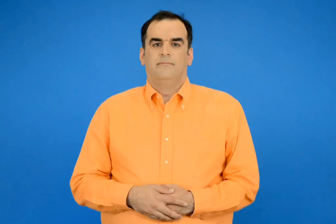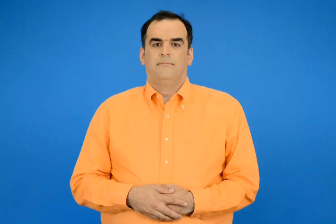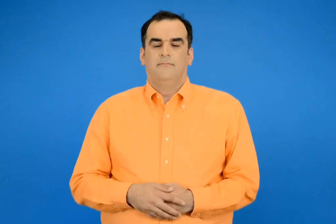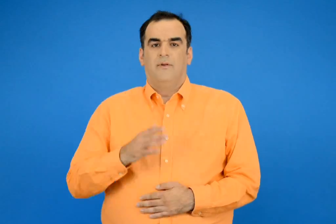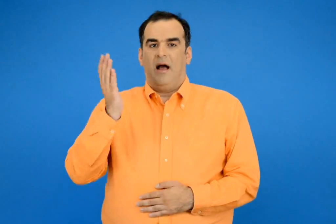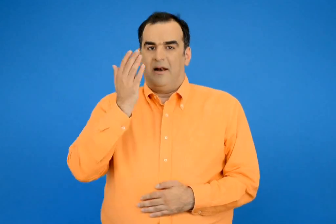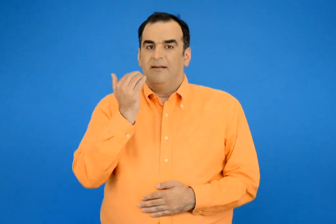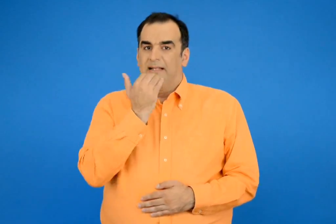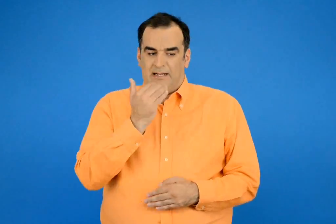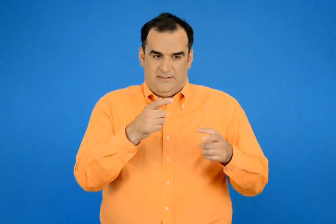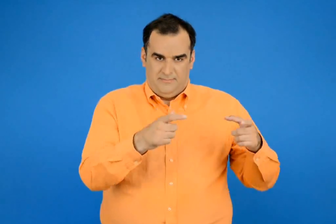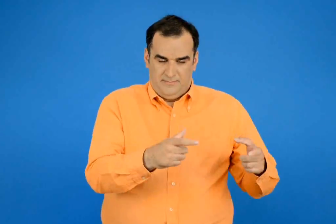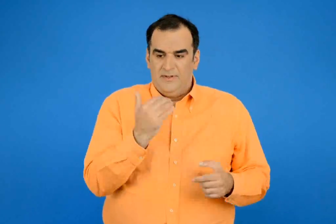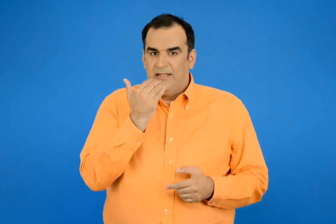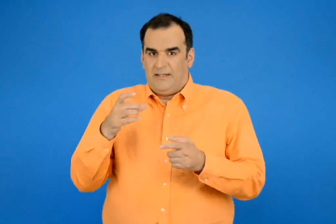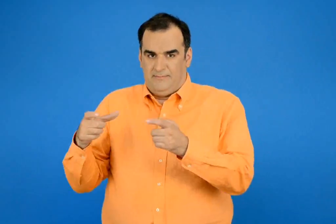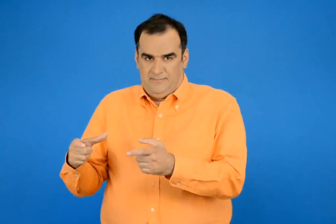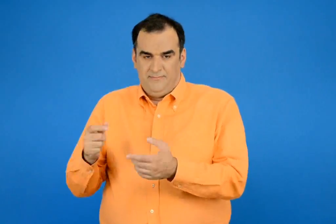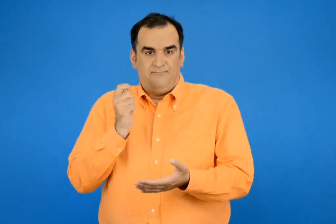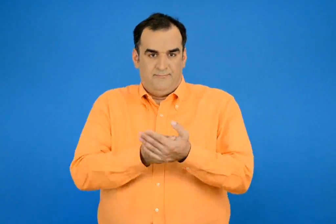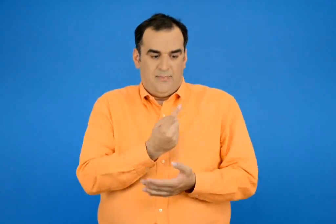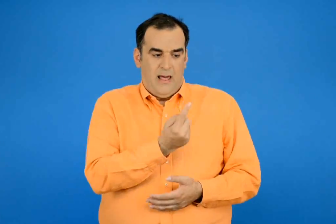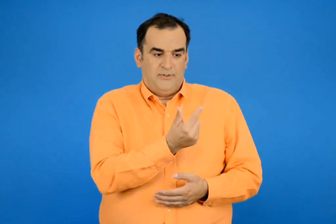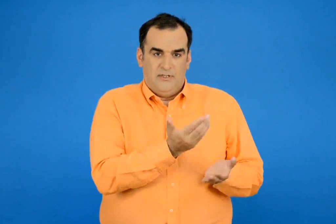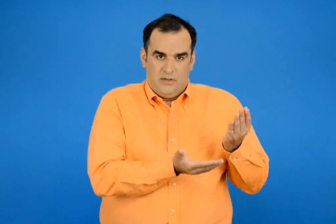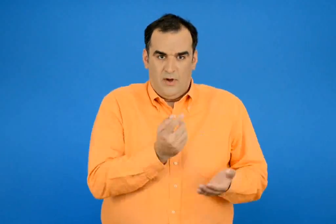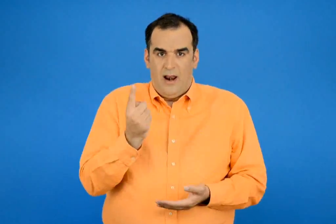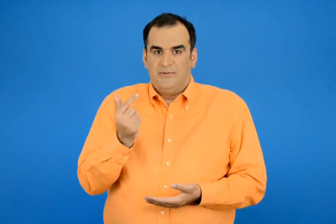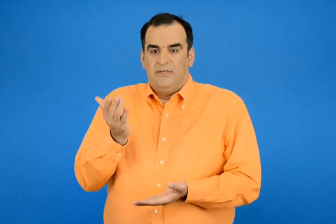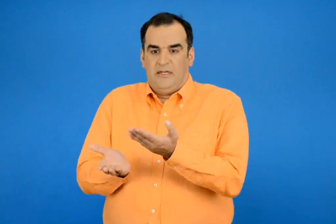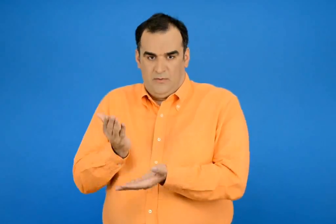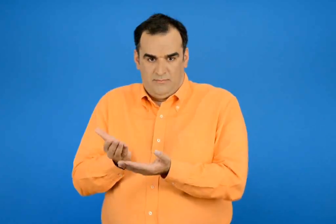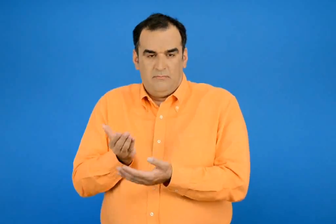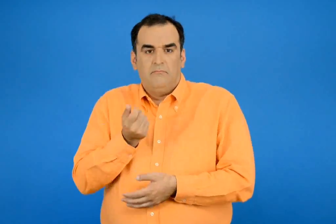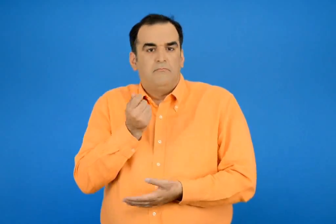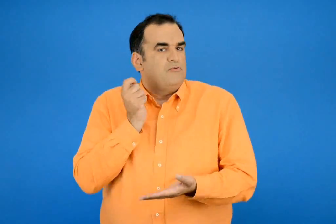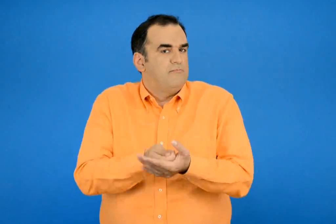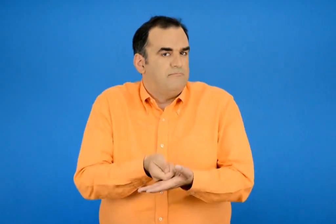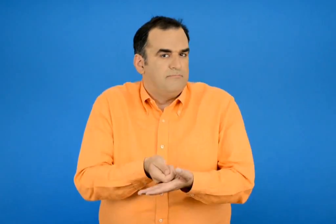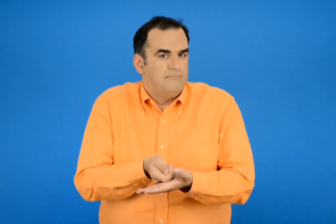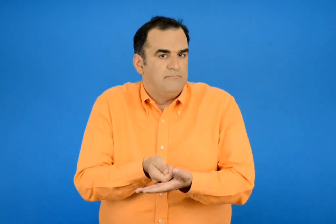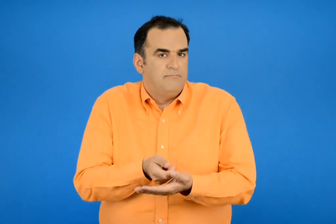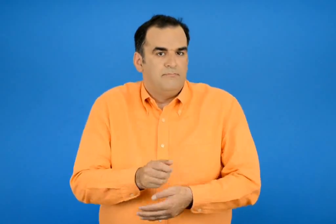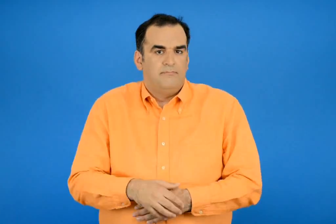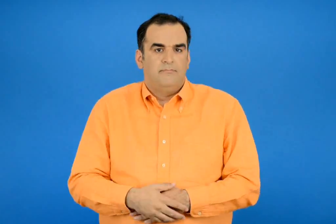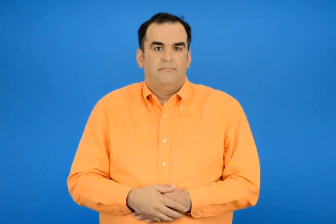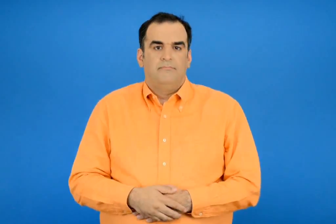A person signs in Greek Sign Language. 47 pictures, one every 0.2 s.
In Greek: αν αγοράσουμε ενάμιση κιλό από κάθε τυρί ποσό θα πληρώσουμε ;
